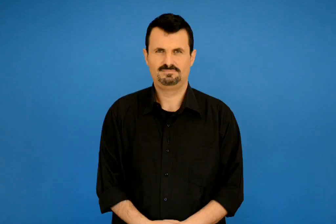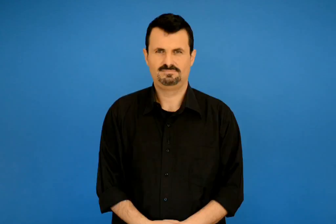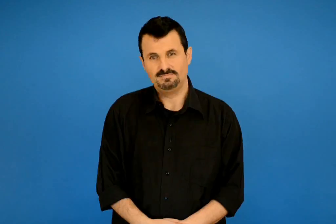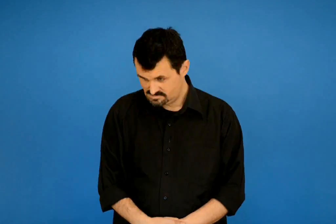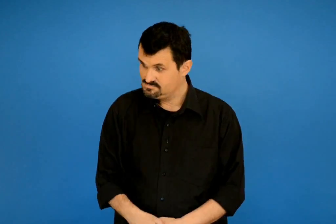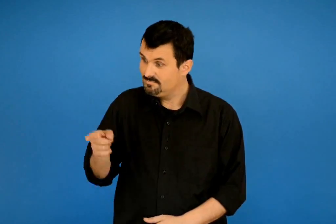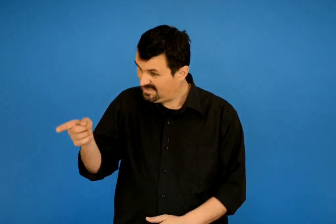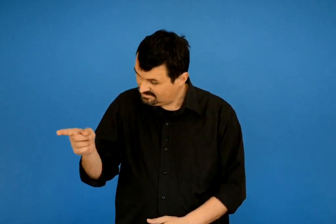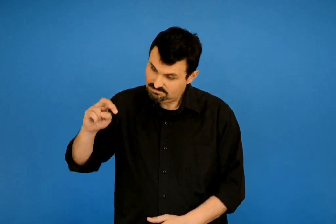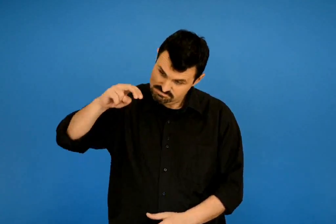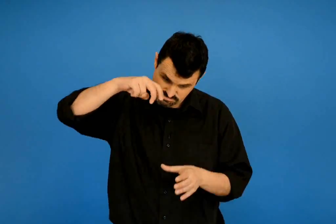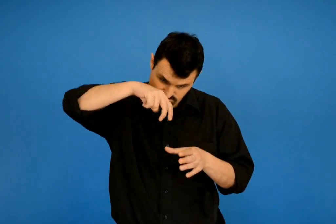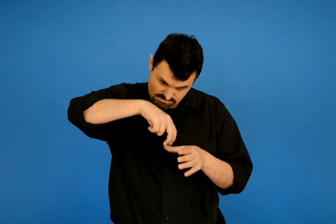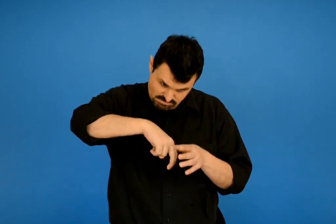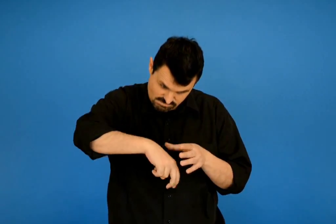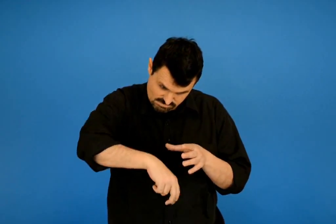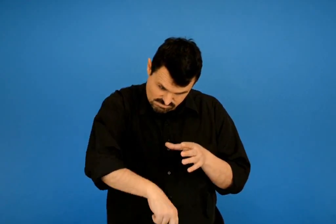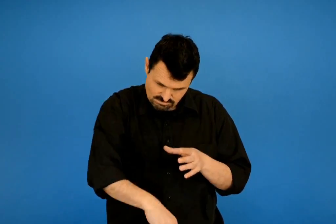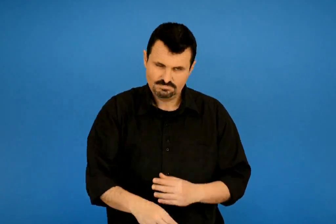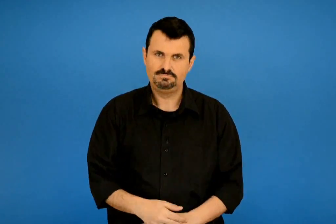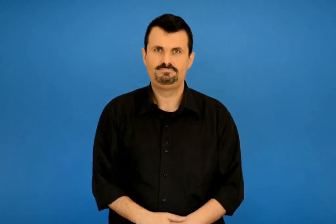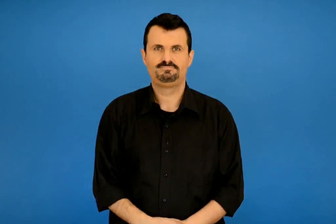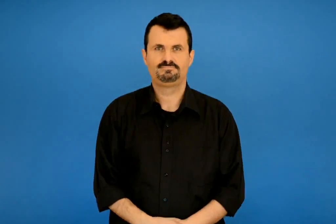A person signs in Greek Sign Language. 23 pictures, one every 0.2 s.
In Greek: κατεβώ κάτω
